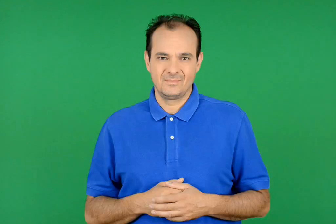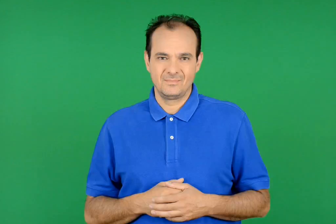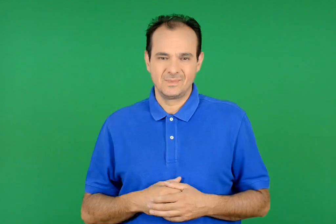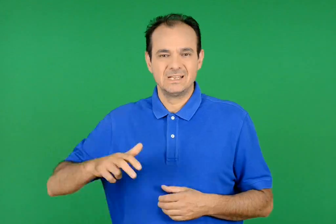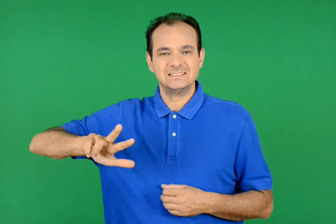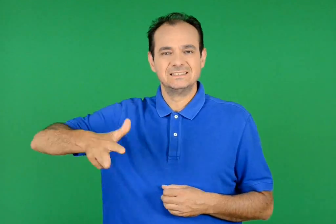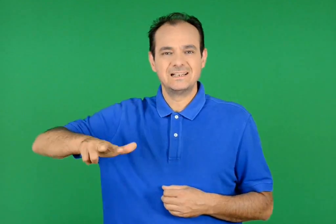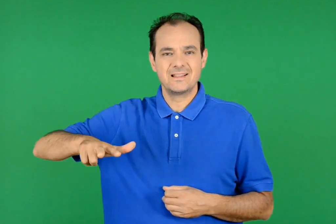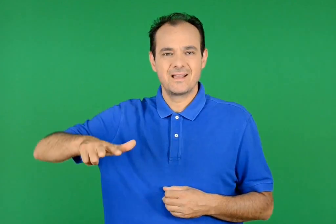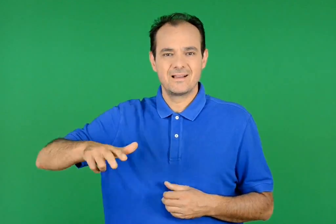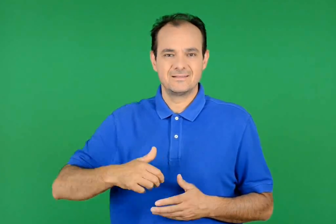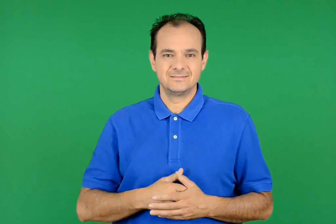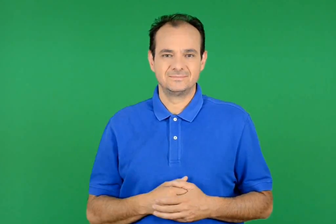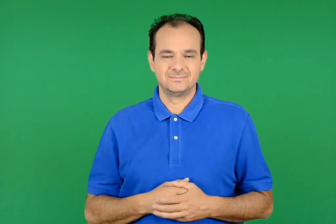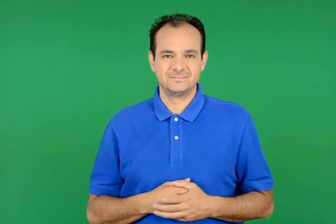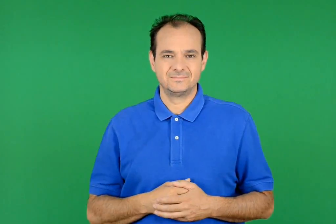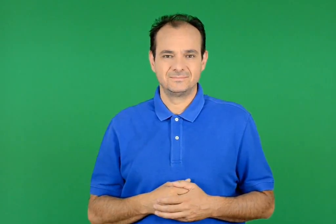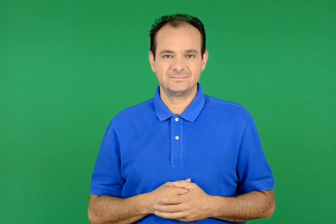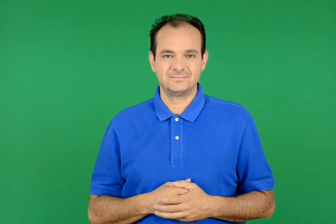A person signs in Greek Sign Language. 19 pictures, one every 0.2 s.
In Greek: σικελία
